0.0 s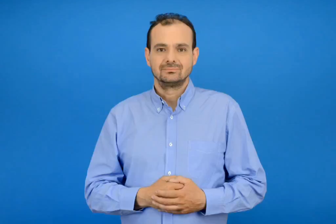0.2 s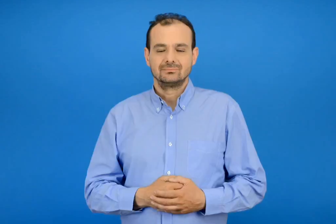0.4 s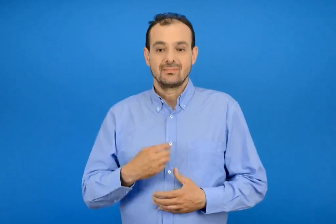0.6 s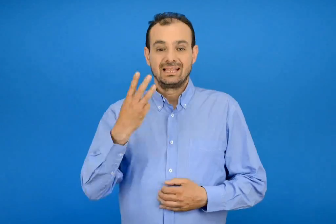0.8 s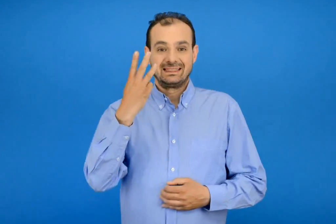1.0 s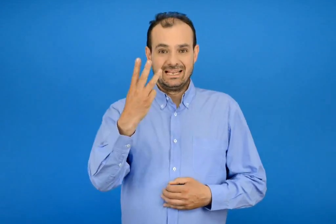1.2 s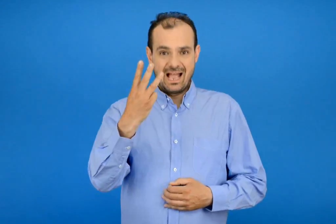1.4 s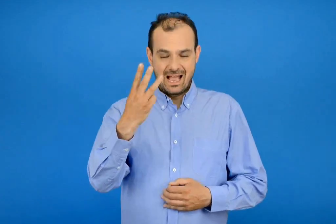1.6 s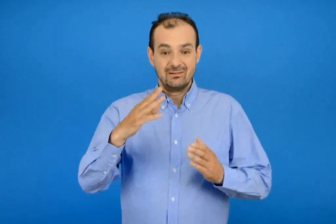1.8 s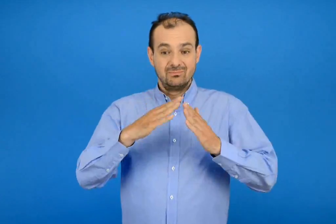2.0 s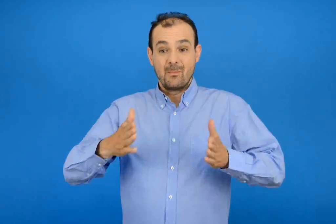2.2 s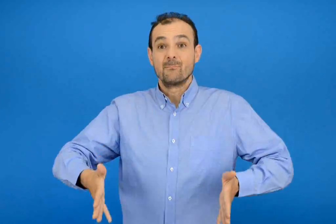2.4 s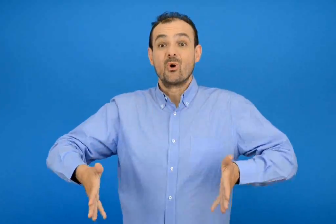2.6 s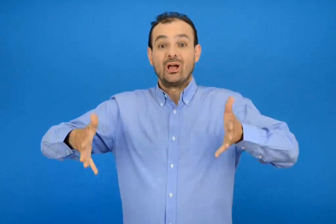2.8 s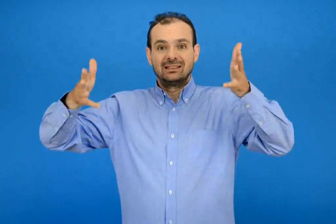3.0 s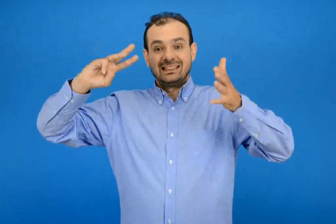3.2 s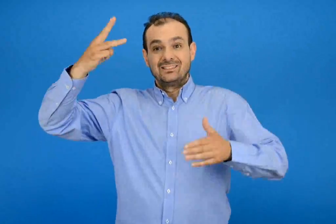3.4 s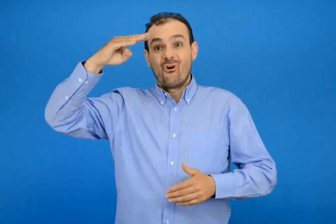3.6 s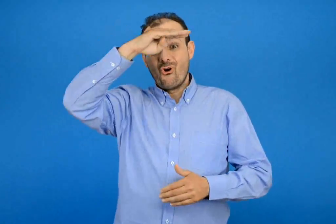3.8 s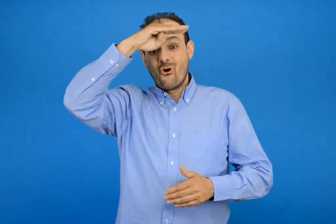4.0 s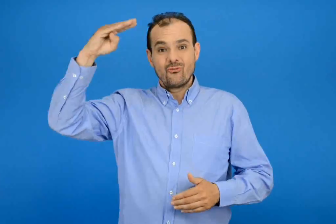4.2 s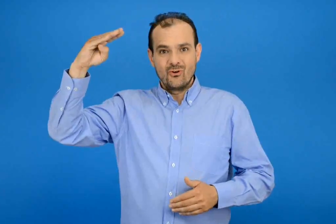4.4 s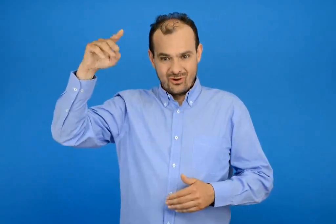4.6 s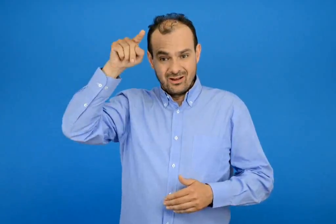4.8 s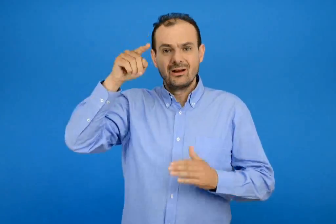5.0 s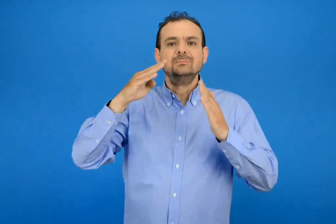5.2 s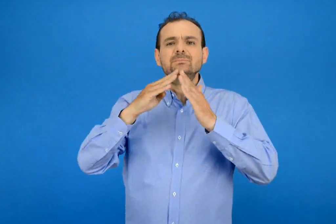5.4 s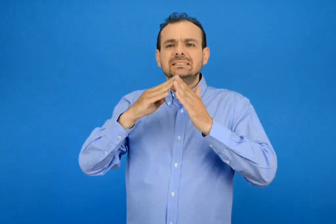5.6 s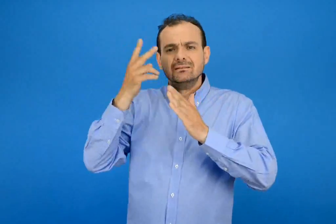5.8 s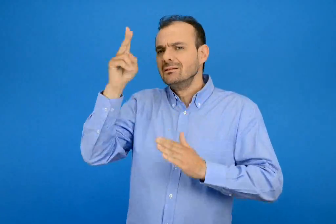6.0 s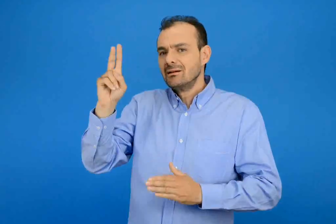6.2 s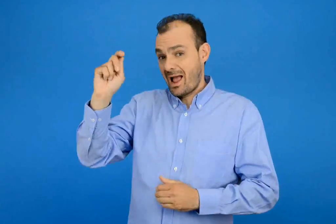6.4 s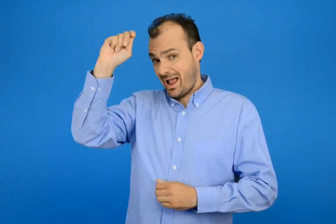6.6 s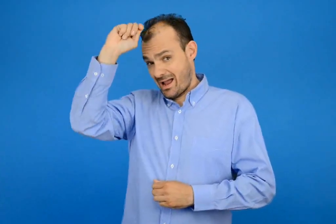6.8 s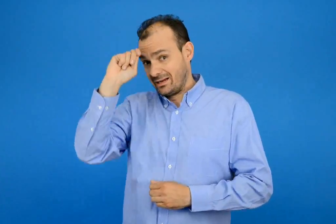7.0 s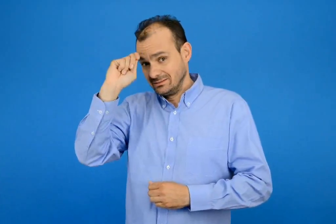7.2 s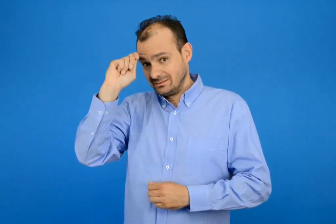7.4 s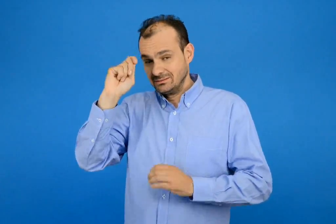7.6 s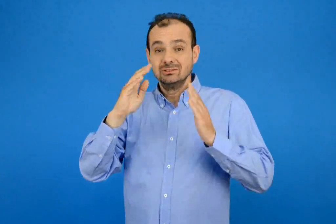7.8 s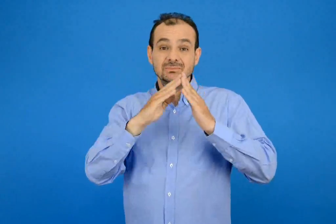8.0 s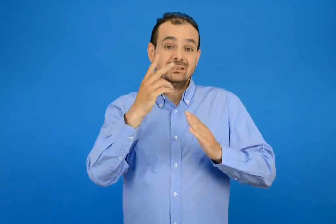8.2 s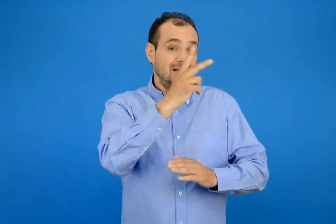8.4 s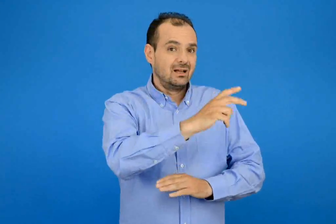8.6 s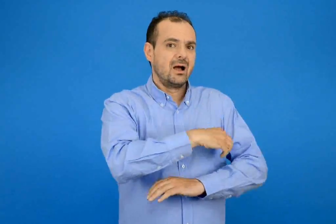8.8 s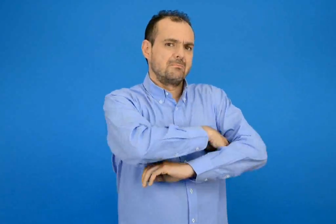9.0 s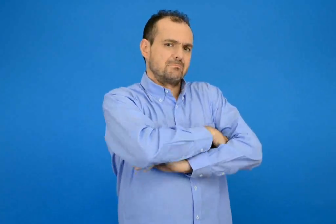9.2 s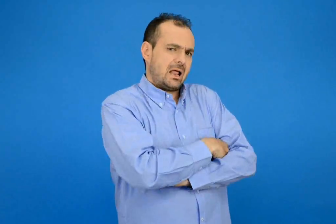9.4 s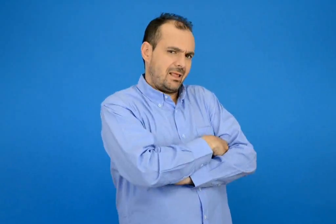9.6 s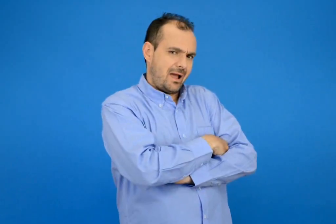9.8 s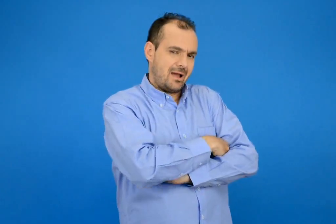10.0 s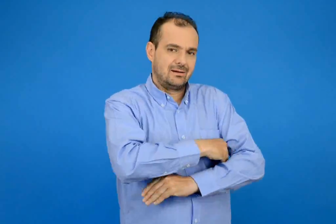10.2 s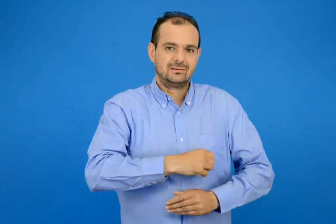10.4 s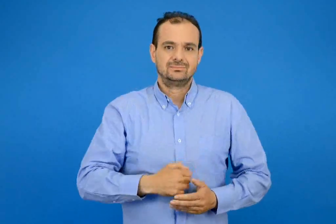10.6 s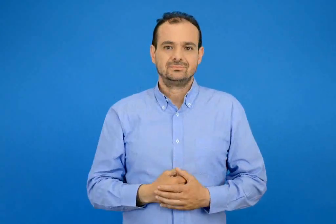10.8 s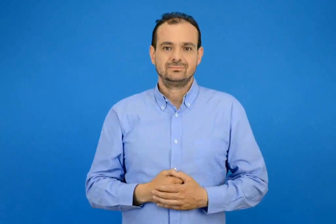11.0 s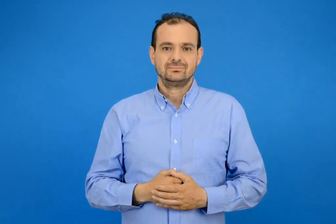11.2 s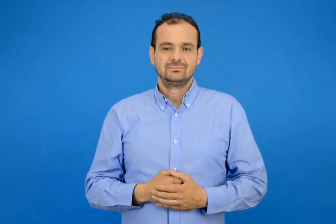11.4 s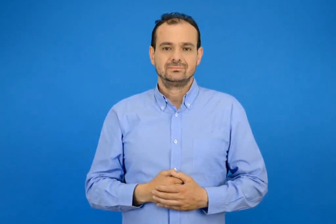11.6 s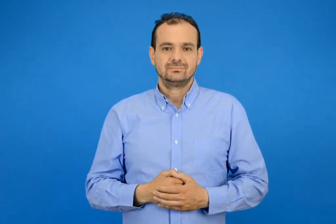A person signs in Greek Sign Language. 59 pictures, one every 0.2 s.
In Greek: 3 στον τρίτο όροφο στην πολυκατοικία του άρη και της μαρίνας
